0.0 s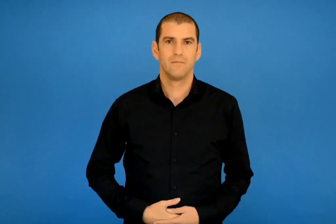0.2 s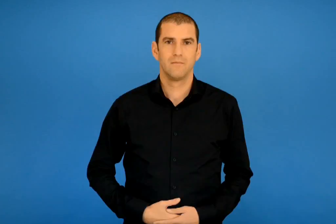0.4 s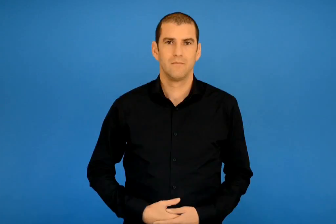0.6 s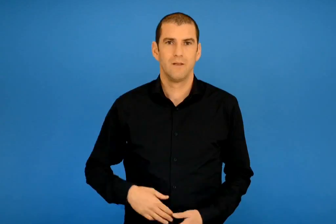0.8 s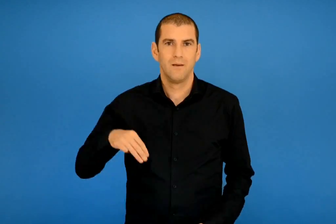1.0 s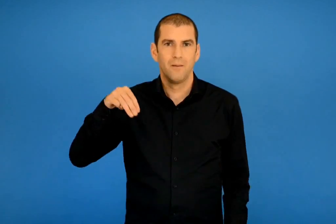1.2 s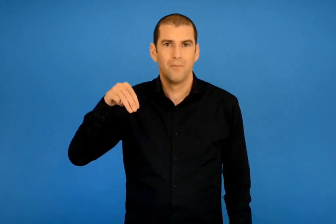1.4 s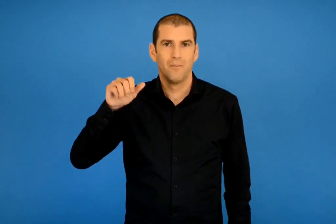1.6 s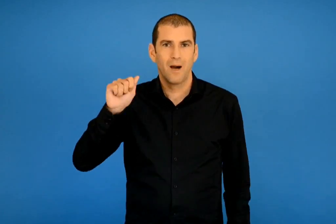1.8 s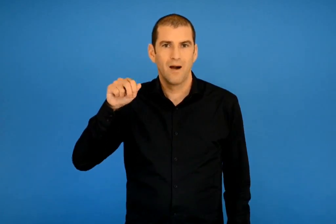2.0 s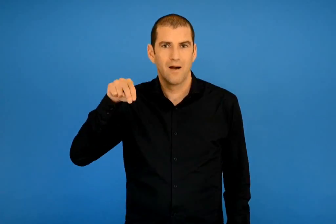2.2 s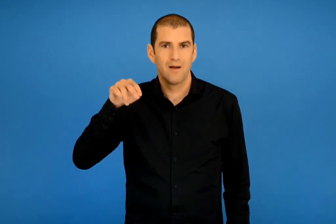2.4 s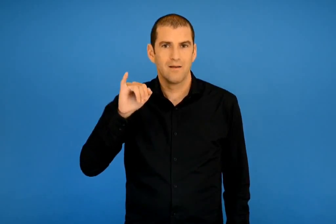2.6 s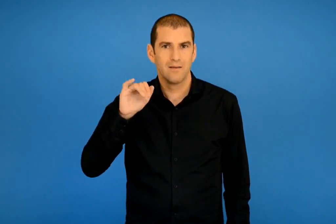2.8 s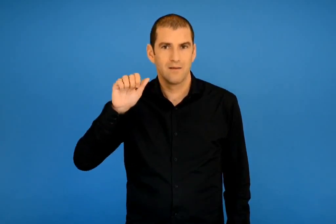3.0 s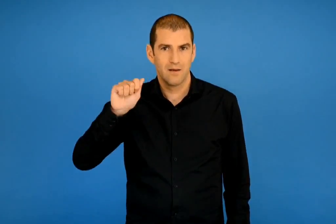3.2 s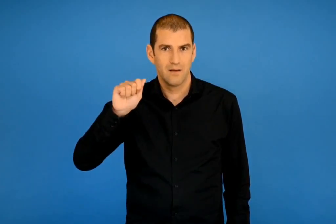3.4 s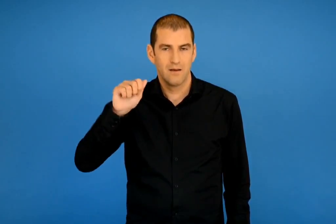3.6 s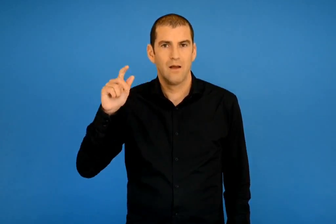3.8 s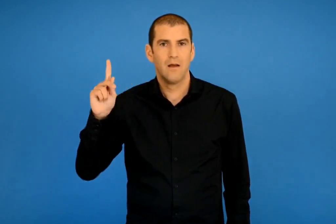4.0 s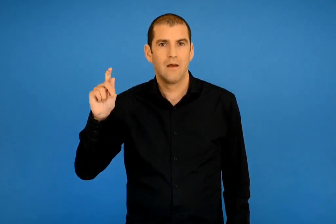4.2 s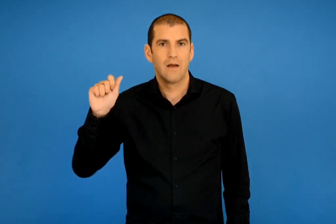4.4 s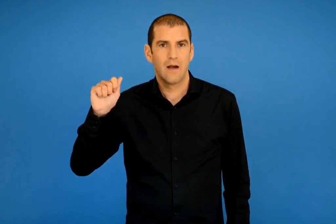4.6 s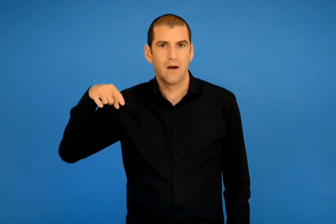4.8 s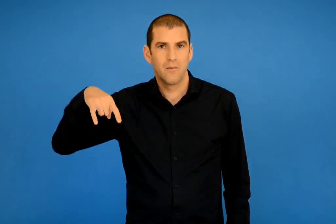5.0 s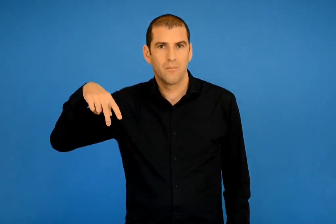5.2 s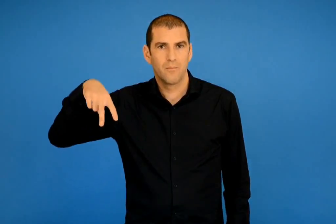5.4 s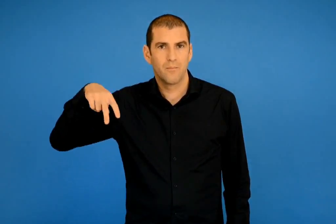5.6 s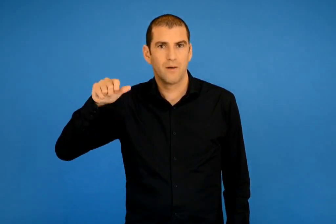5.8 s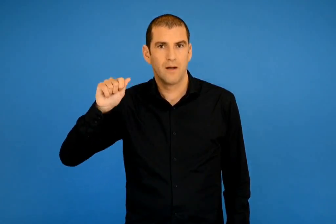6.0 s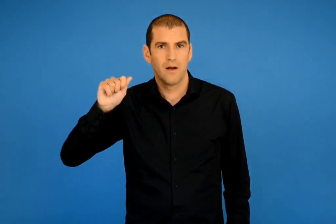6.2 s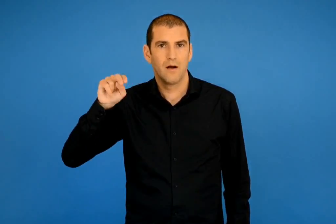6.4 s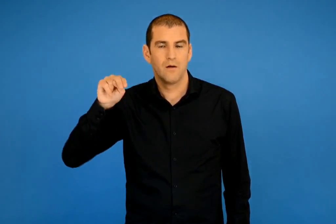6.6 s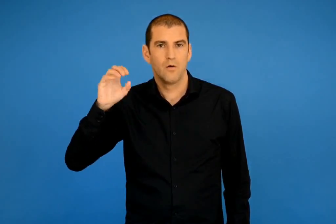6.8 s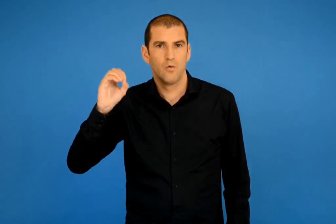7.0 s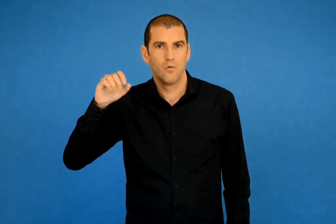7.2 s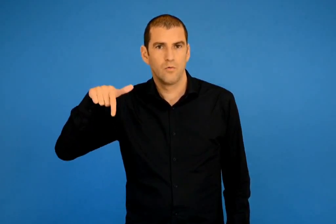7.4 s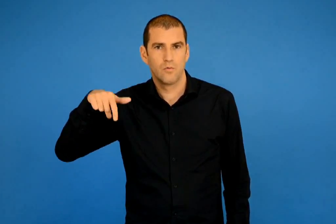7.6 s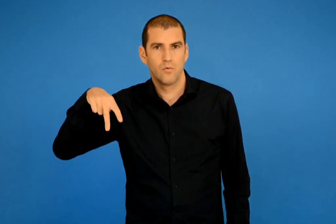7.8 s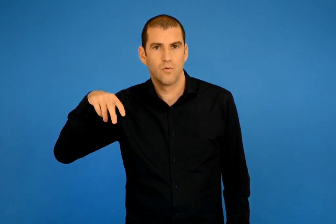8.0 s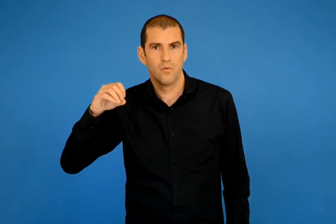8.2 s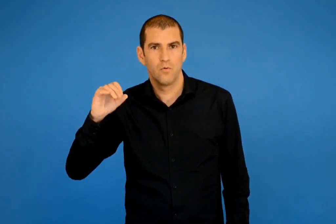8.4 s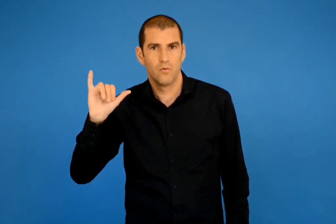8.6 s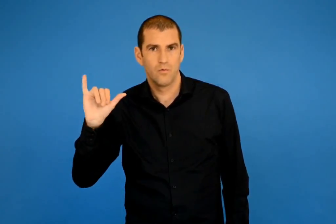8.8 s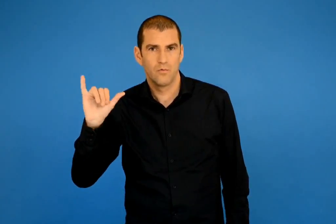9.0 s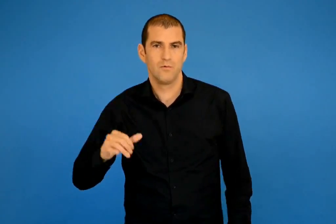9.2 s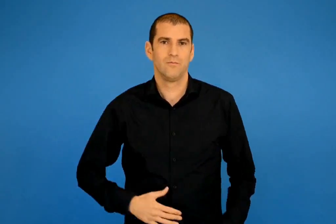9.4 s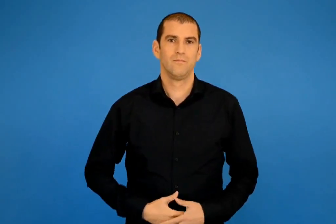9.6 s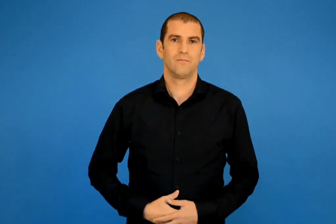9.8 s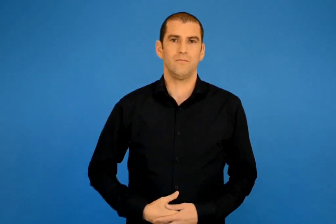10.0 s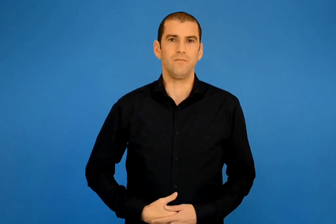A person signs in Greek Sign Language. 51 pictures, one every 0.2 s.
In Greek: μάνια καπλάνογλου
